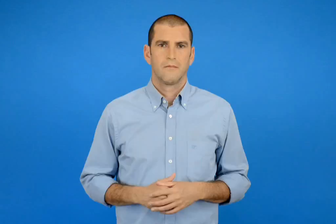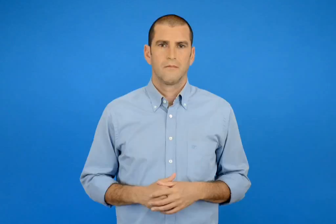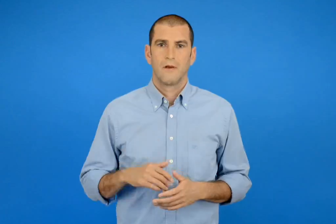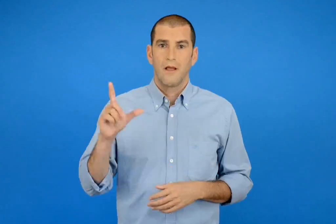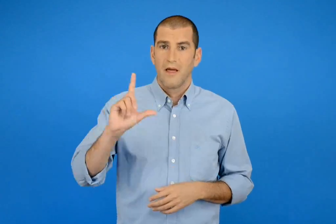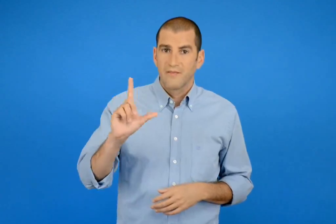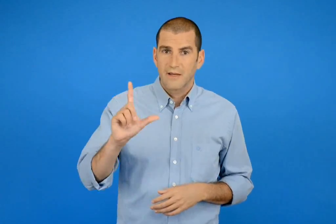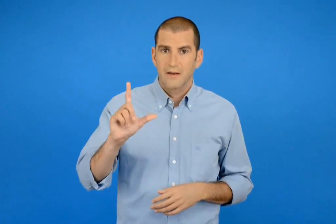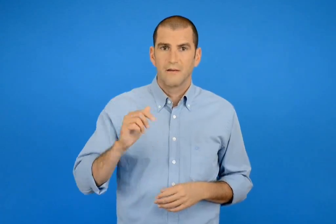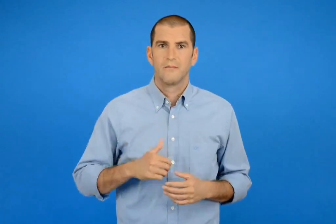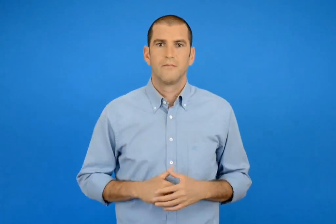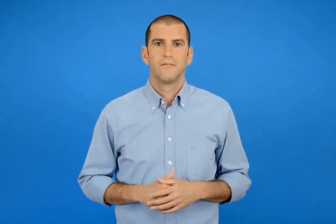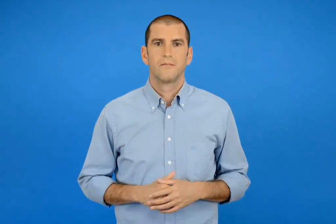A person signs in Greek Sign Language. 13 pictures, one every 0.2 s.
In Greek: τη δευτερά
